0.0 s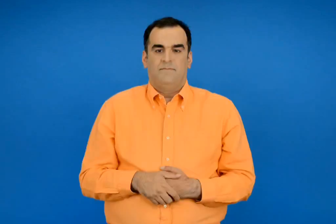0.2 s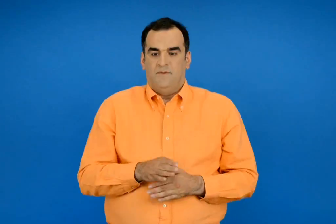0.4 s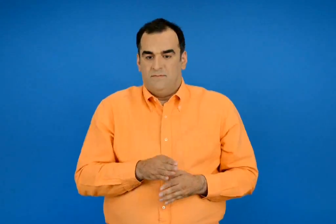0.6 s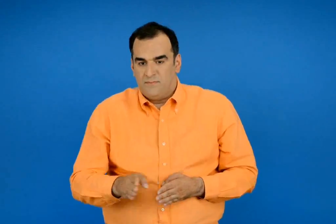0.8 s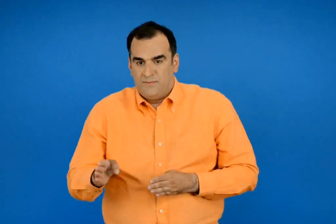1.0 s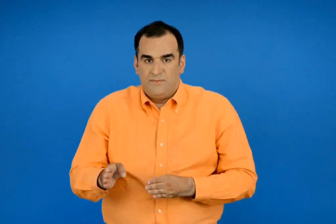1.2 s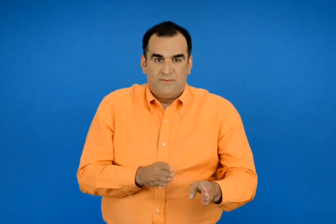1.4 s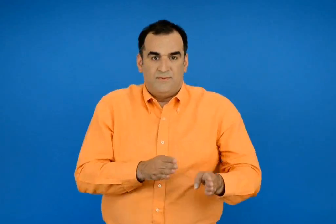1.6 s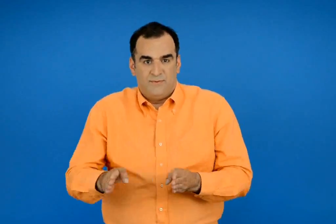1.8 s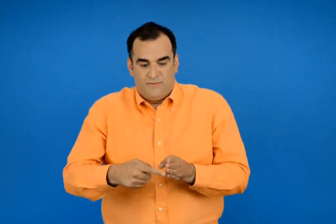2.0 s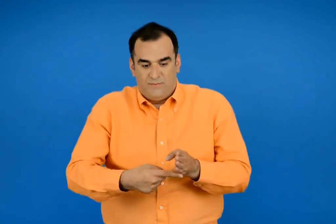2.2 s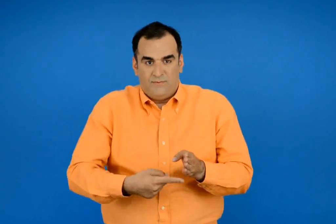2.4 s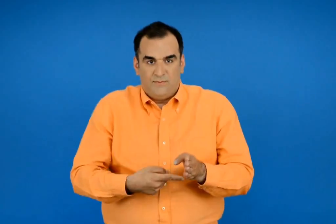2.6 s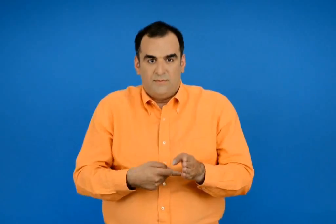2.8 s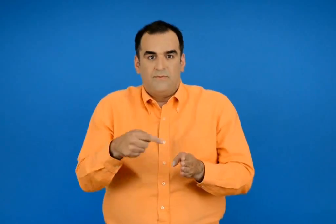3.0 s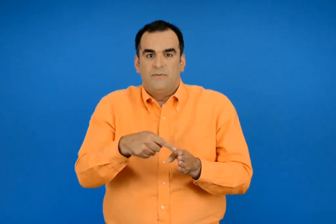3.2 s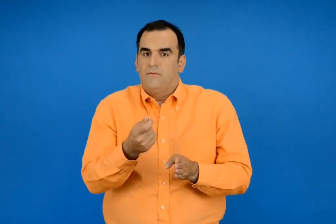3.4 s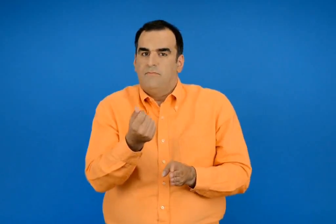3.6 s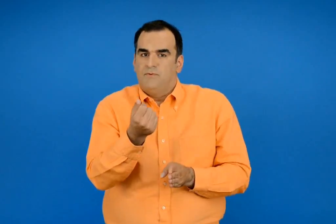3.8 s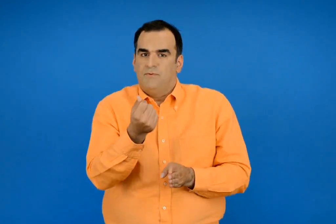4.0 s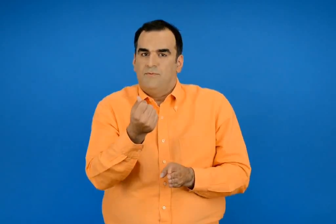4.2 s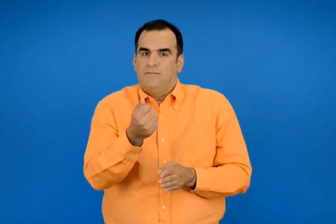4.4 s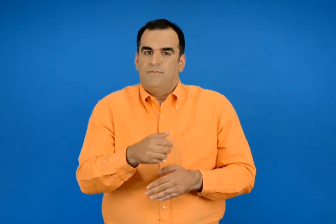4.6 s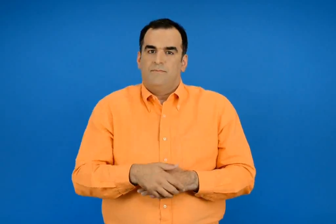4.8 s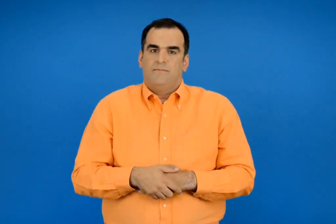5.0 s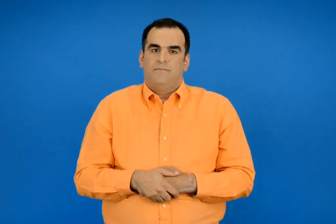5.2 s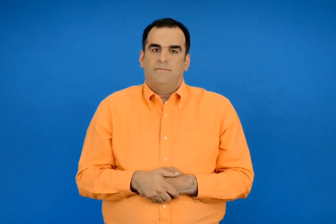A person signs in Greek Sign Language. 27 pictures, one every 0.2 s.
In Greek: ποσό έκαναν τα πατίνια ;
